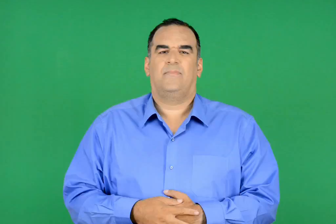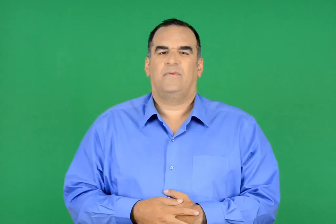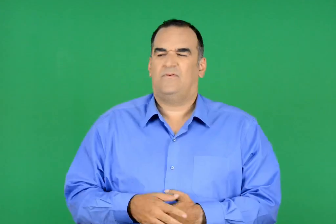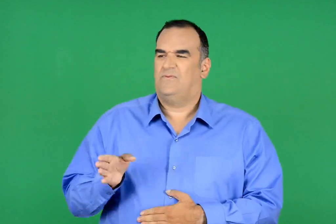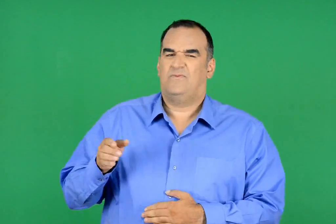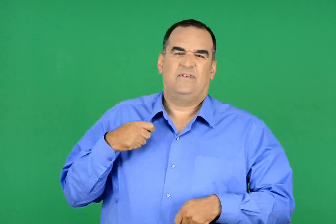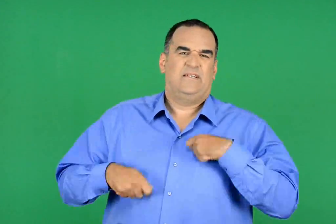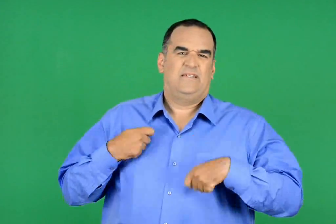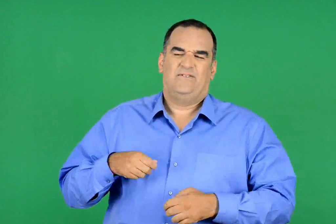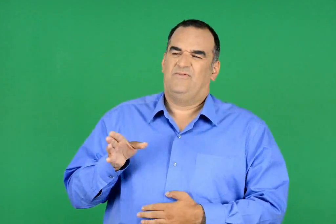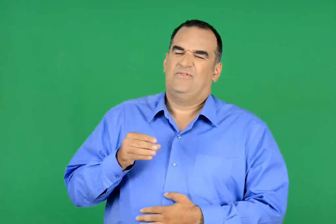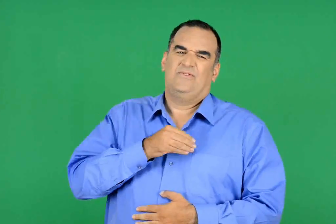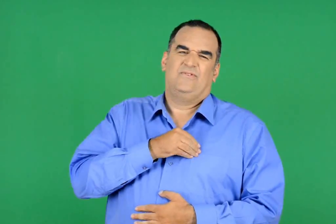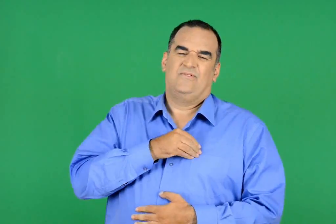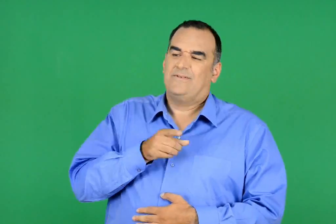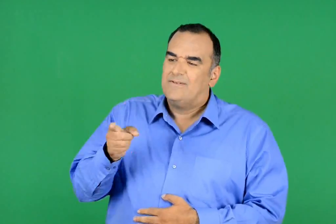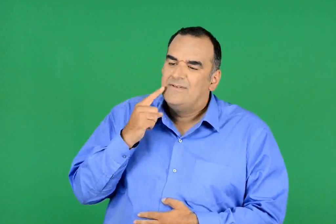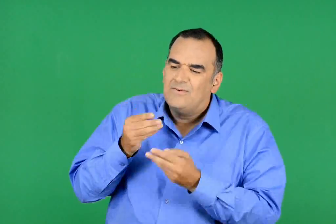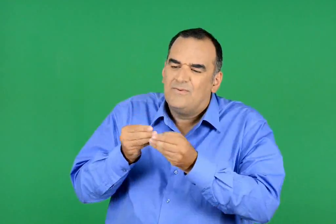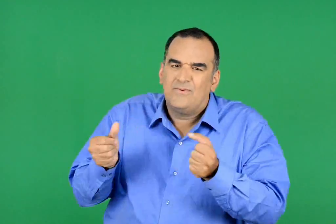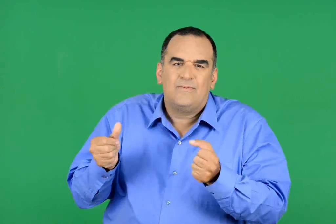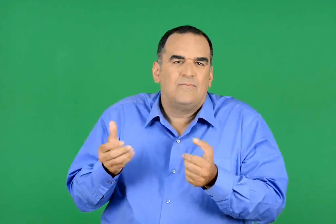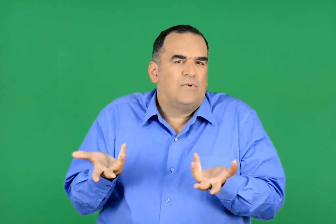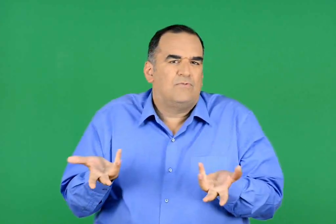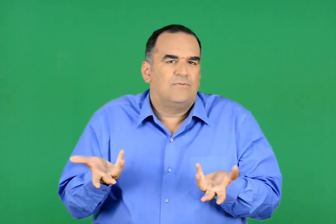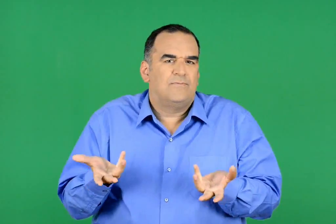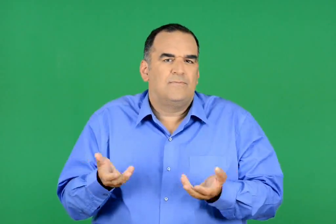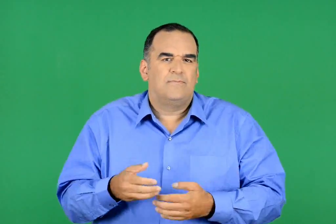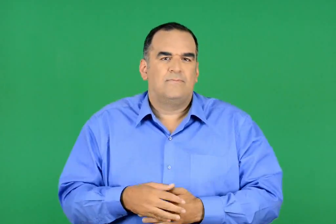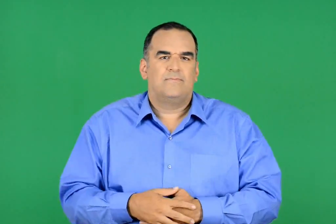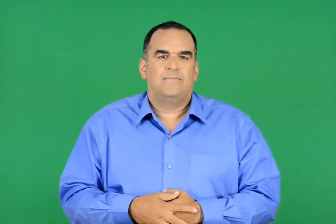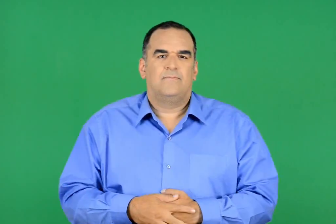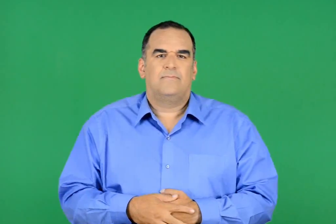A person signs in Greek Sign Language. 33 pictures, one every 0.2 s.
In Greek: τι να του κάνουμε του καημένου του γκρινιάρη ; με τι περνά ο πονόδοντος ;
